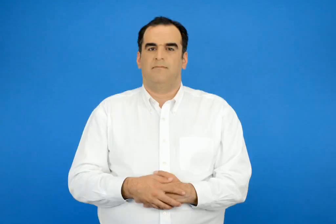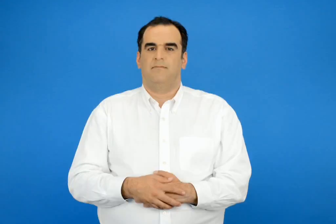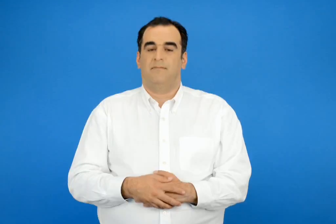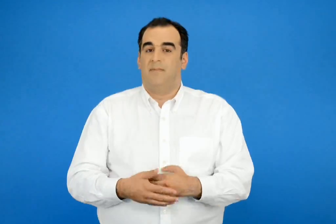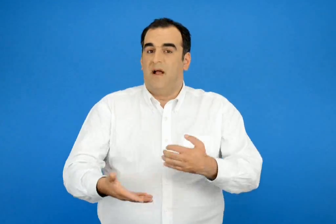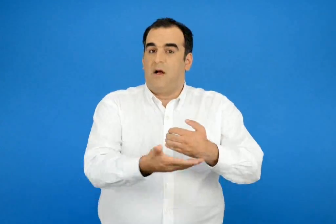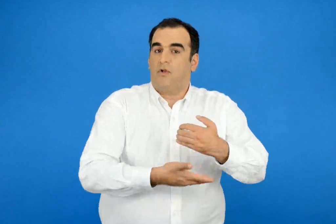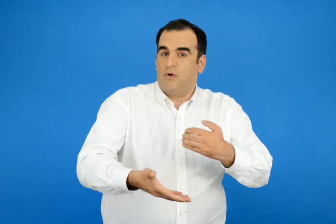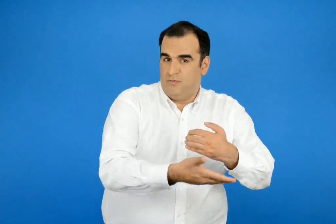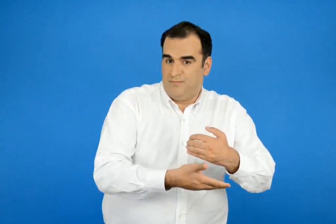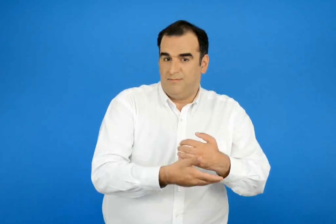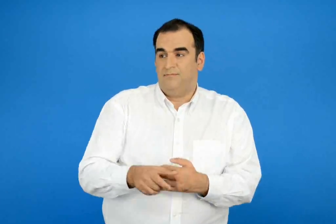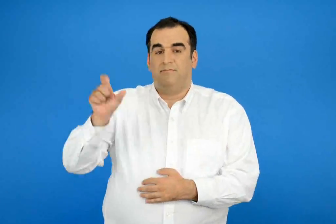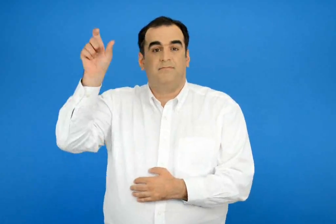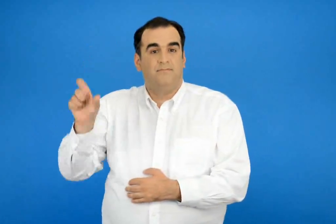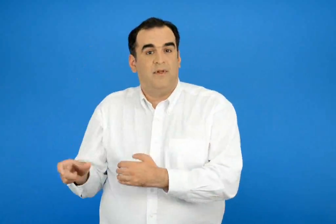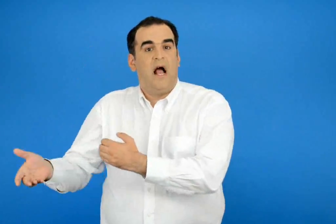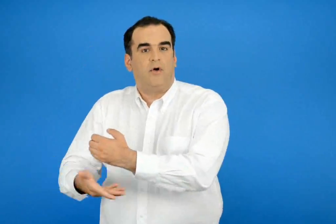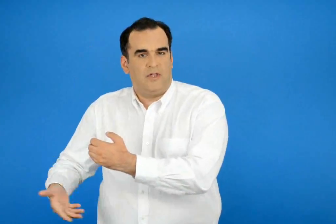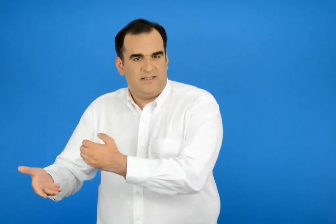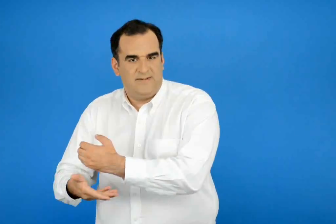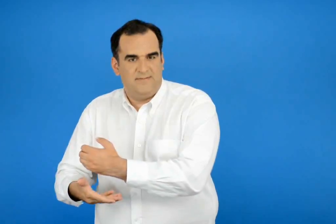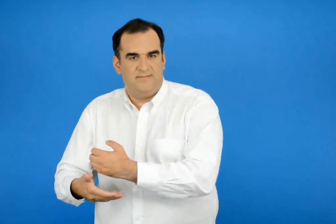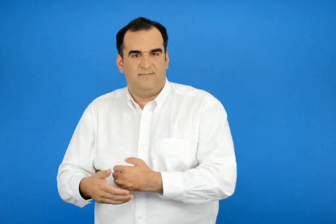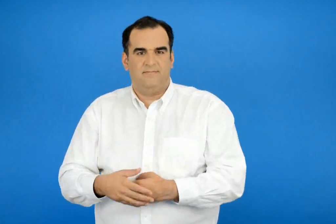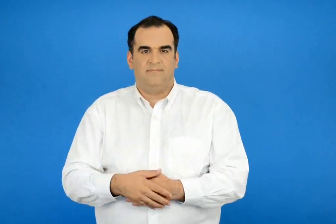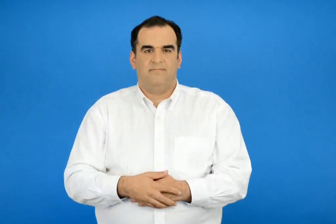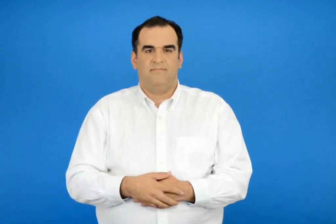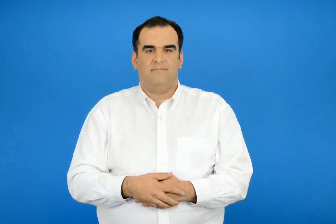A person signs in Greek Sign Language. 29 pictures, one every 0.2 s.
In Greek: αγροτικός αγρότης
